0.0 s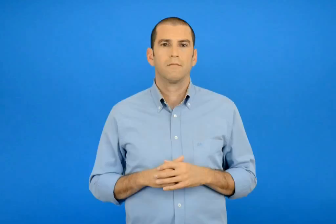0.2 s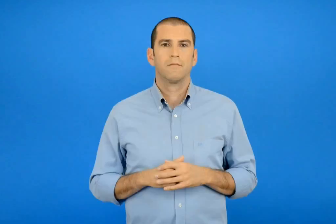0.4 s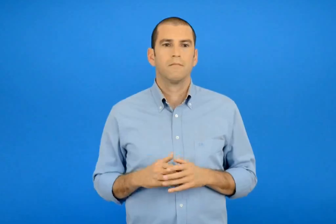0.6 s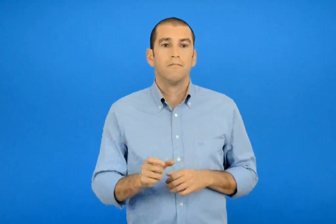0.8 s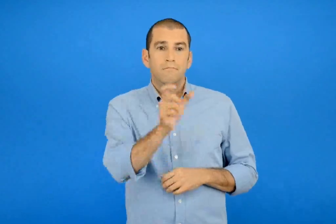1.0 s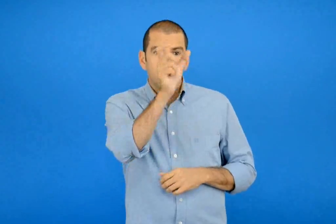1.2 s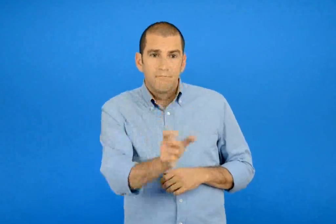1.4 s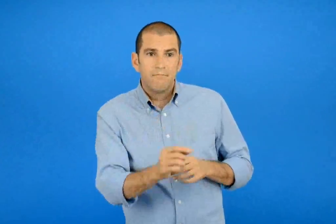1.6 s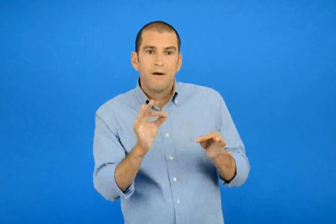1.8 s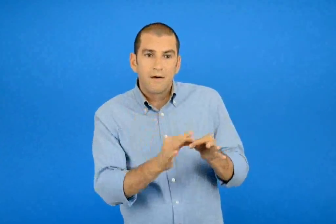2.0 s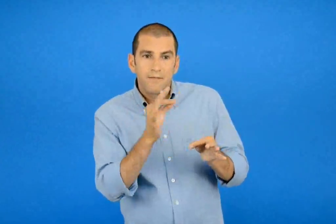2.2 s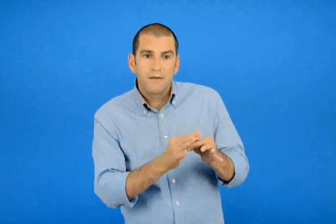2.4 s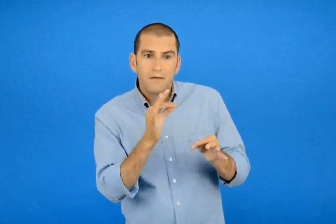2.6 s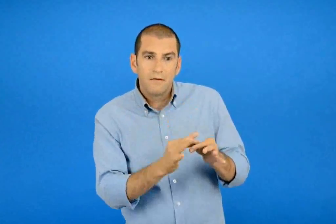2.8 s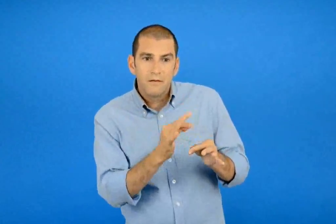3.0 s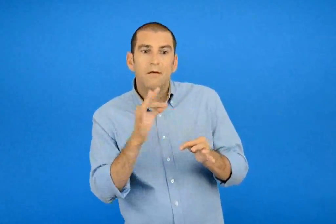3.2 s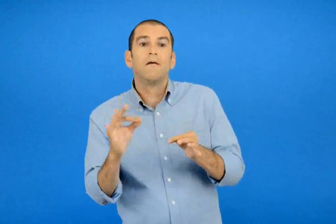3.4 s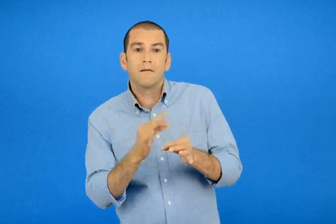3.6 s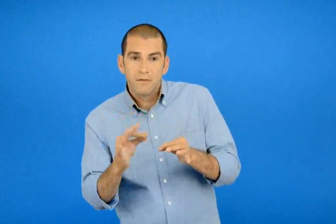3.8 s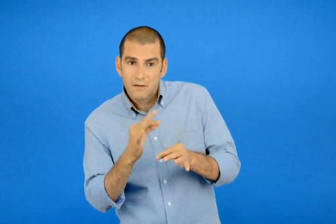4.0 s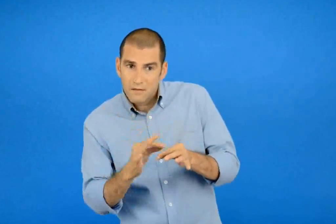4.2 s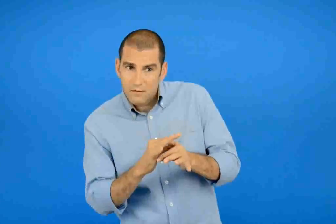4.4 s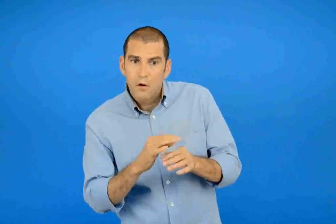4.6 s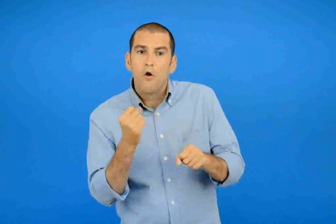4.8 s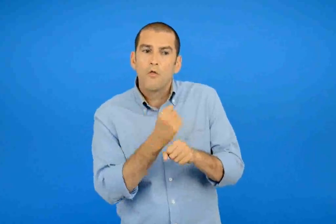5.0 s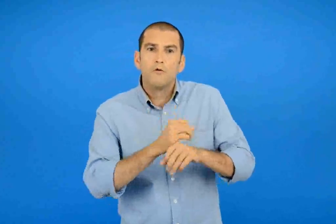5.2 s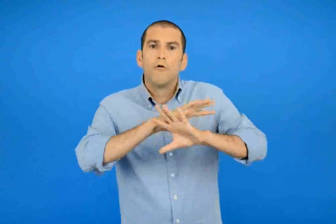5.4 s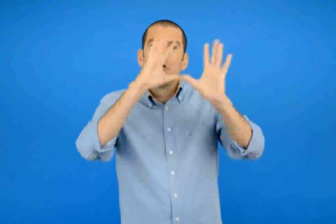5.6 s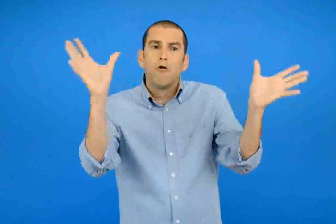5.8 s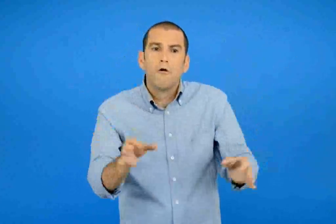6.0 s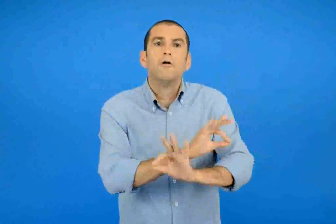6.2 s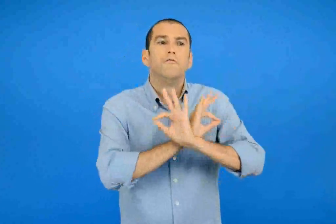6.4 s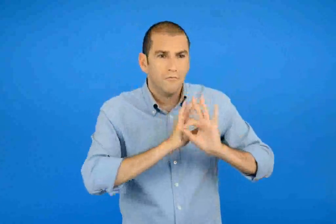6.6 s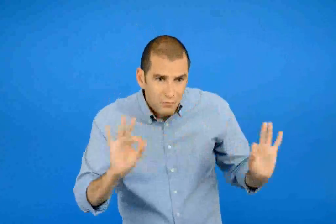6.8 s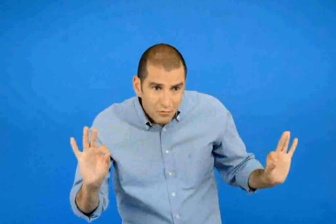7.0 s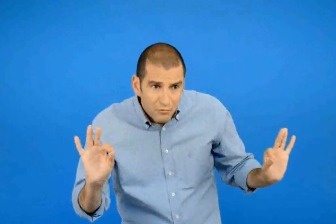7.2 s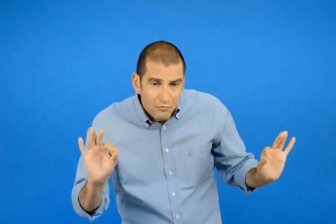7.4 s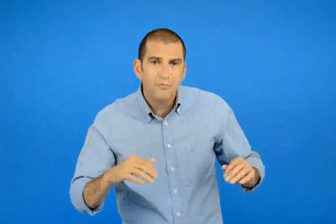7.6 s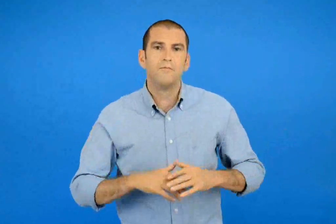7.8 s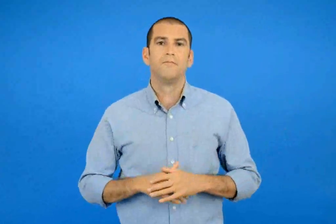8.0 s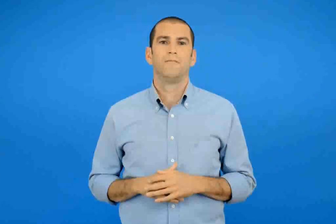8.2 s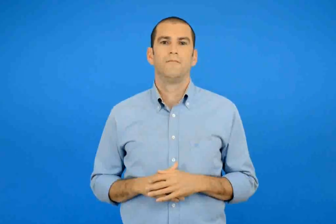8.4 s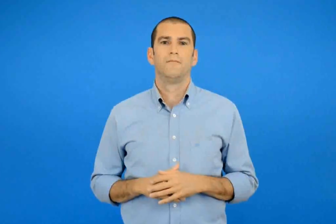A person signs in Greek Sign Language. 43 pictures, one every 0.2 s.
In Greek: ραφτακι ραφτακι πως πάνε οι δουλείες ;
